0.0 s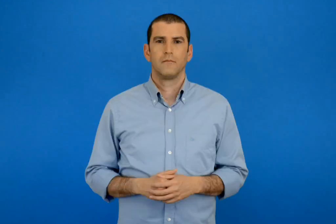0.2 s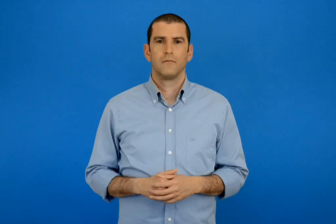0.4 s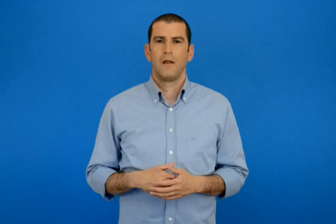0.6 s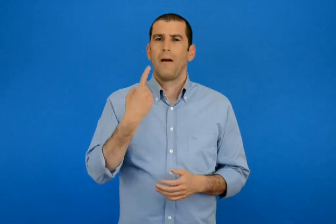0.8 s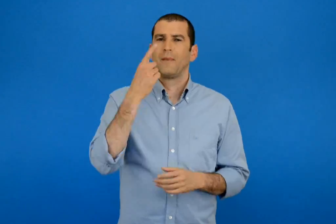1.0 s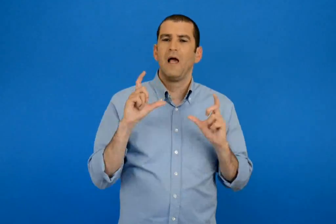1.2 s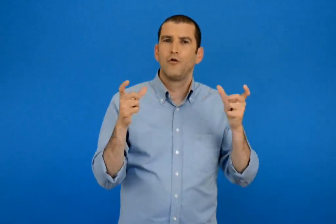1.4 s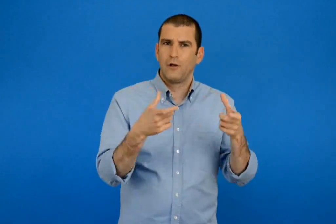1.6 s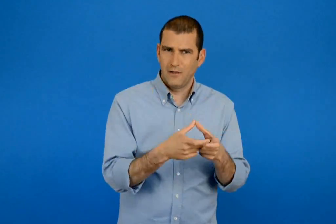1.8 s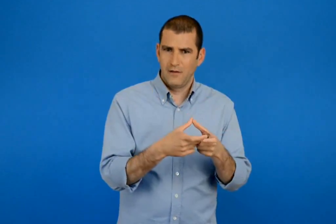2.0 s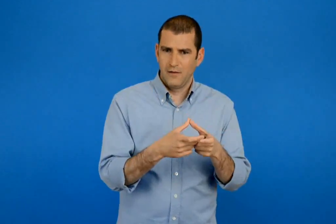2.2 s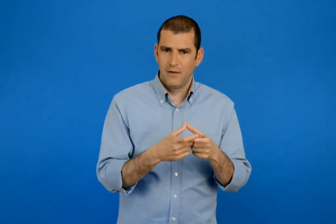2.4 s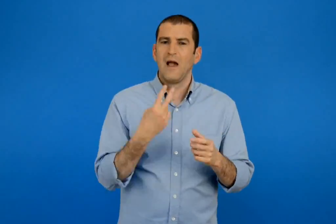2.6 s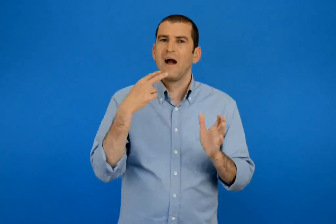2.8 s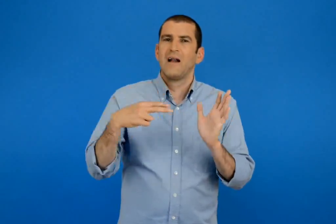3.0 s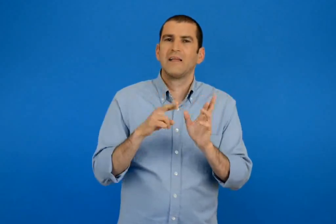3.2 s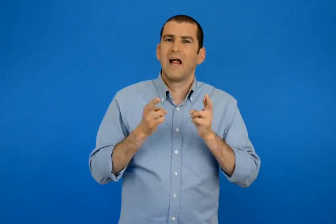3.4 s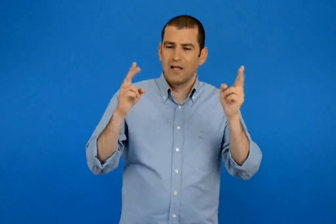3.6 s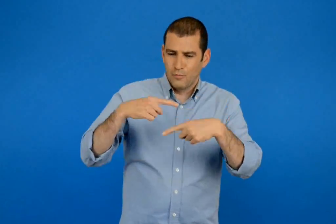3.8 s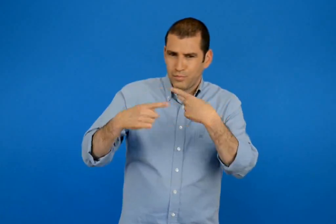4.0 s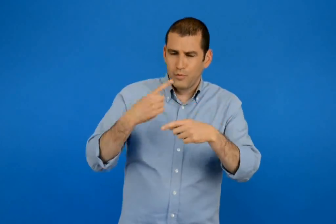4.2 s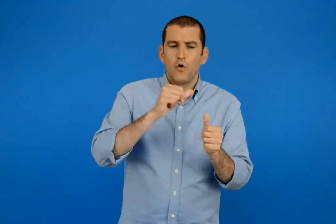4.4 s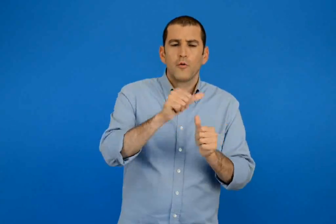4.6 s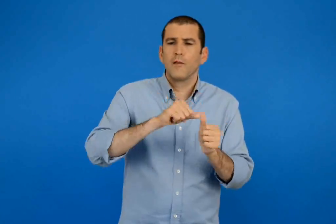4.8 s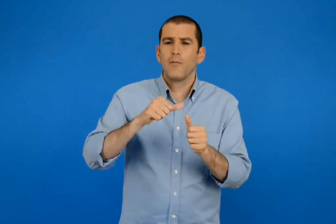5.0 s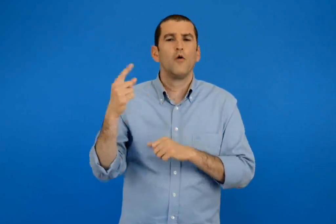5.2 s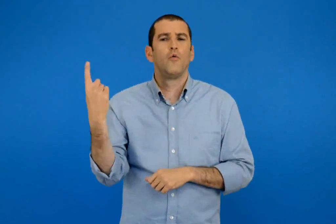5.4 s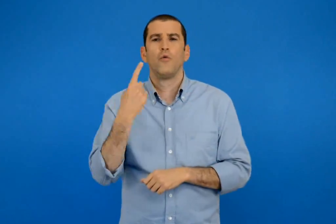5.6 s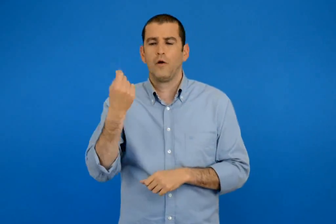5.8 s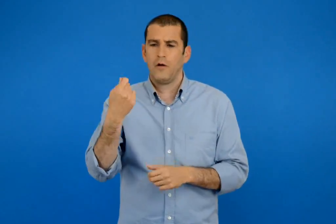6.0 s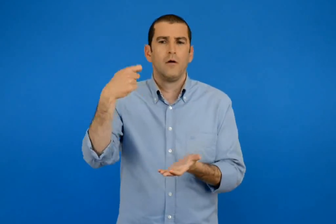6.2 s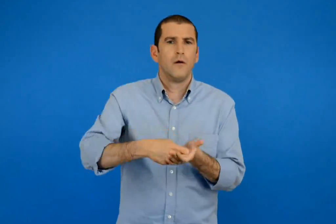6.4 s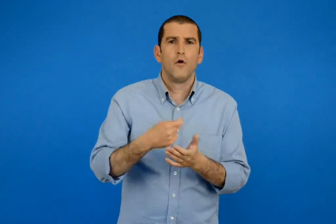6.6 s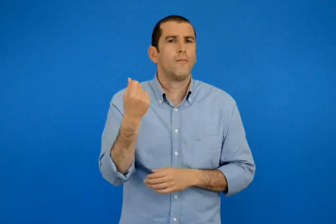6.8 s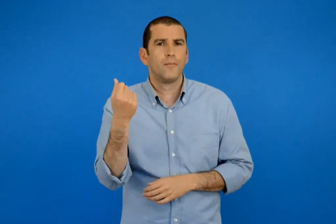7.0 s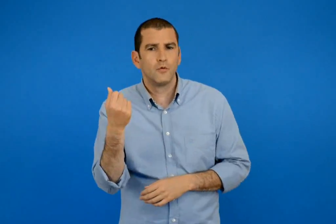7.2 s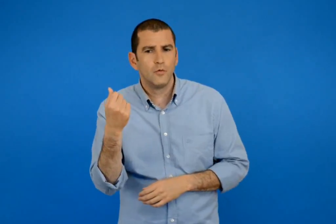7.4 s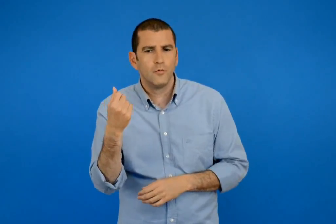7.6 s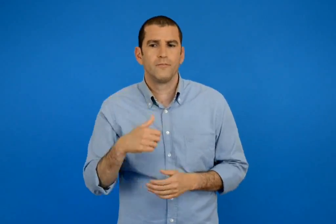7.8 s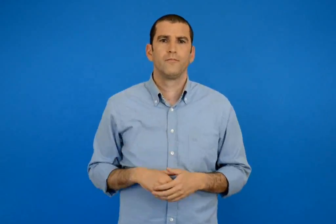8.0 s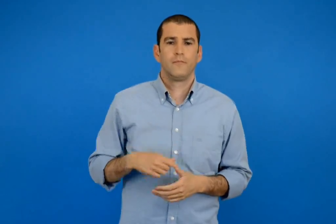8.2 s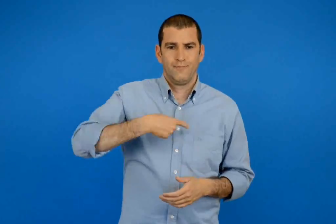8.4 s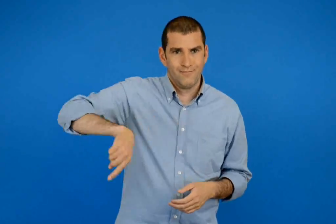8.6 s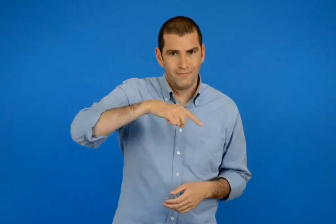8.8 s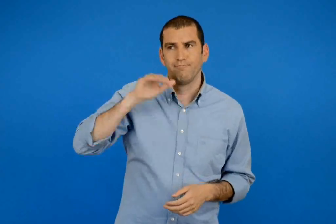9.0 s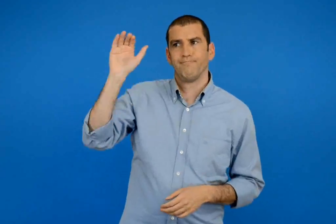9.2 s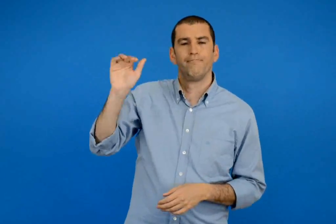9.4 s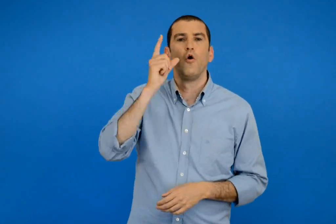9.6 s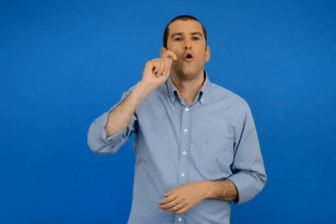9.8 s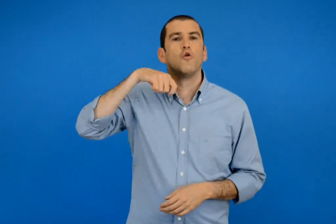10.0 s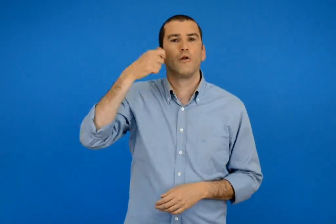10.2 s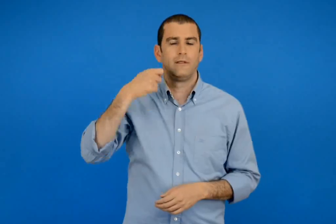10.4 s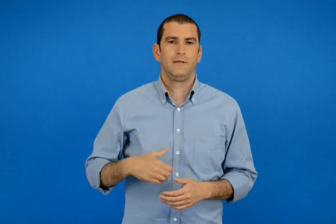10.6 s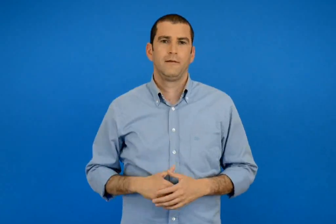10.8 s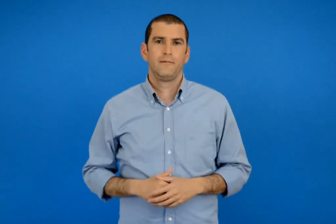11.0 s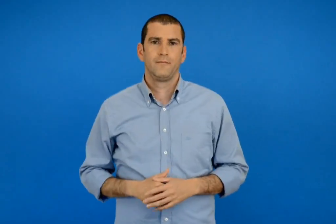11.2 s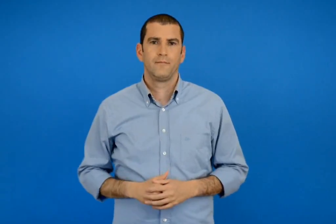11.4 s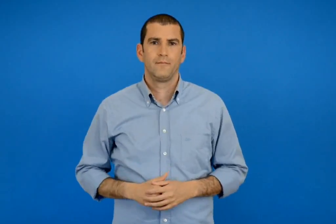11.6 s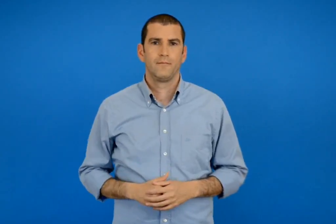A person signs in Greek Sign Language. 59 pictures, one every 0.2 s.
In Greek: ποσά χρήματα περίπου πληρώνει κάθε μηνά μια οικογένεια για την ηλεκτρική ενέργεια που καταναλώνει ; ρωτάμε και τους γονείς μας για αυτό
